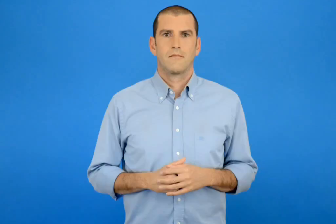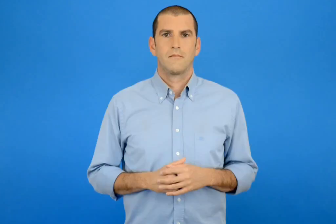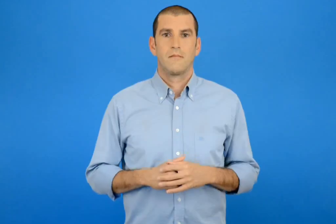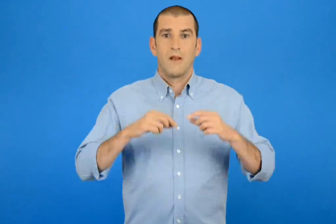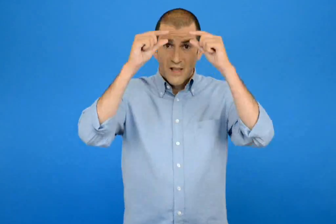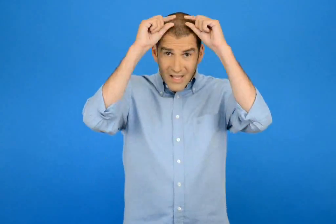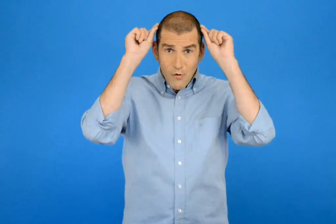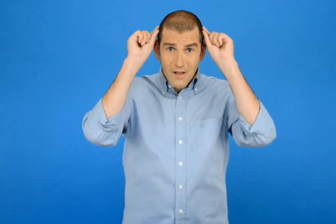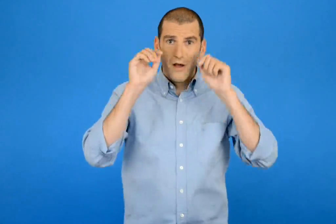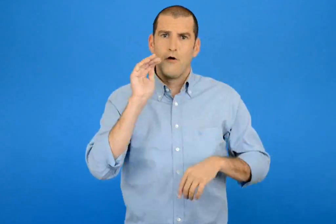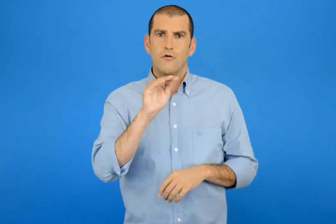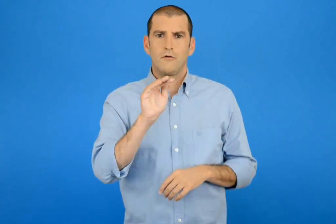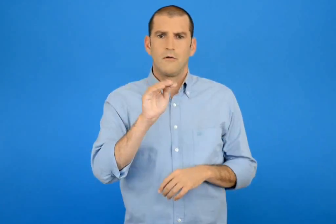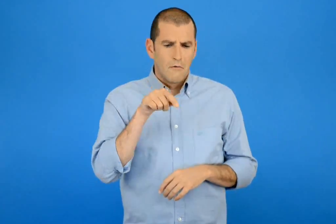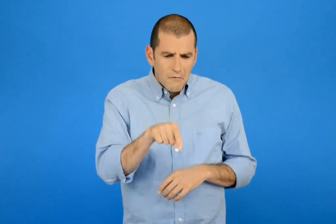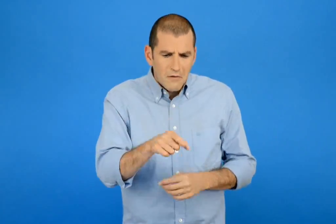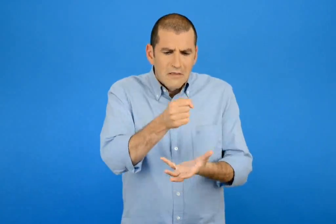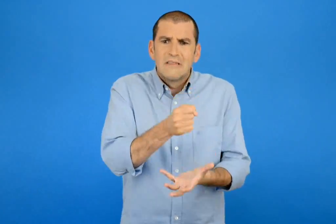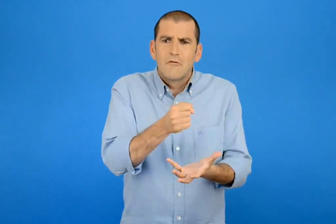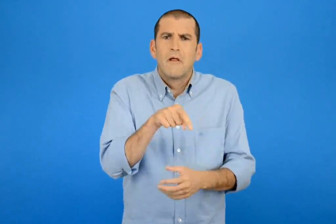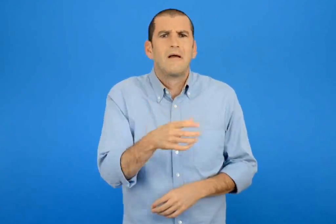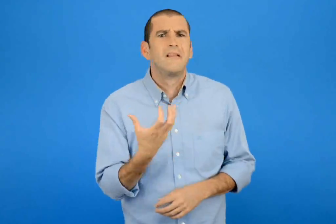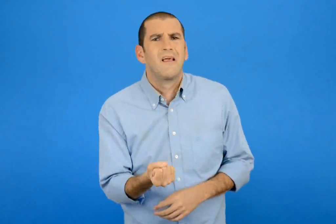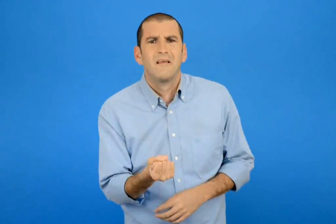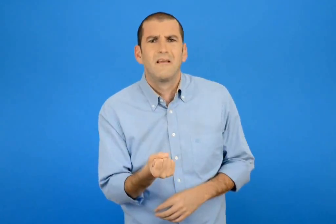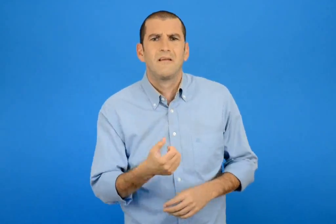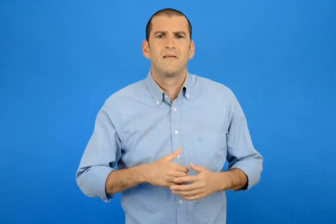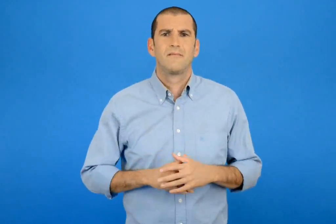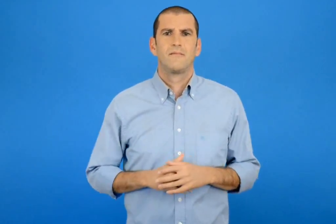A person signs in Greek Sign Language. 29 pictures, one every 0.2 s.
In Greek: και αυτή η σακούλα τι έχει ; ρώτησε η ιωάννα
